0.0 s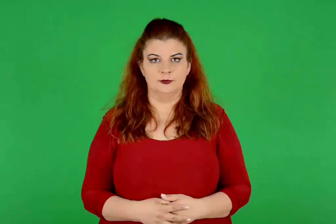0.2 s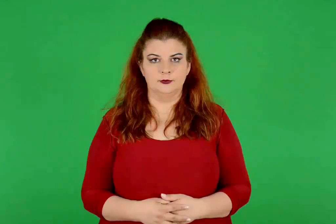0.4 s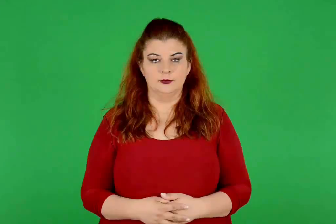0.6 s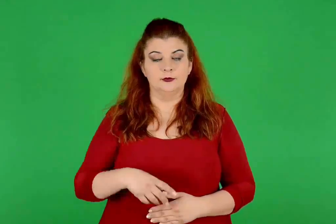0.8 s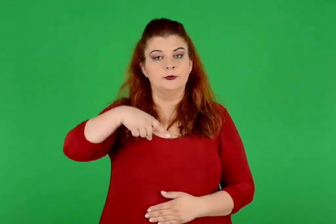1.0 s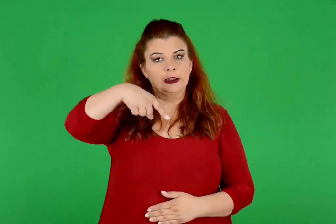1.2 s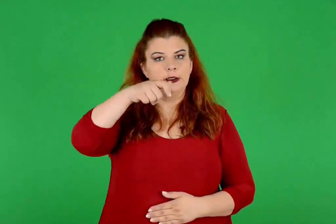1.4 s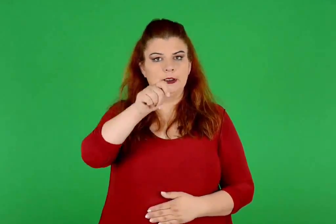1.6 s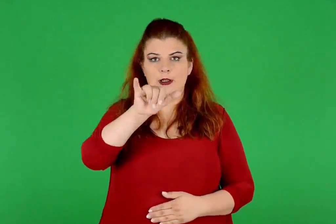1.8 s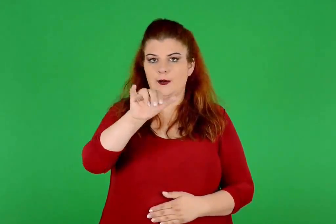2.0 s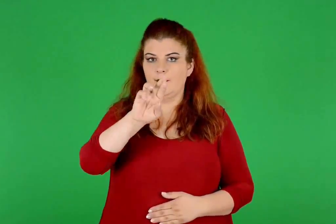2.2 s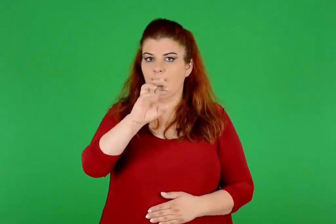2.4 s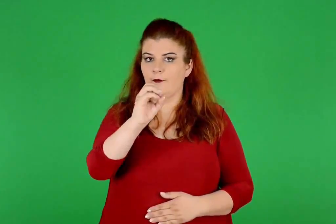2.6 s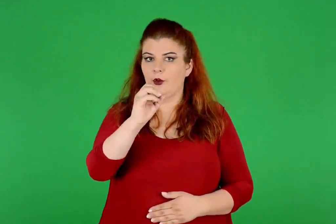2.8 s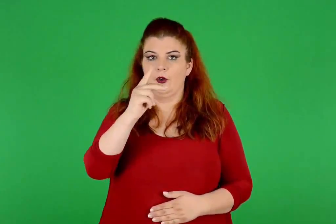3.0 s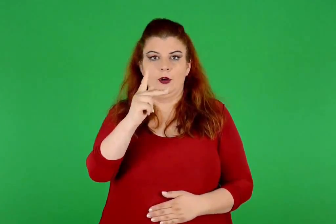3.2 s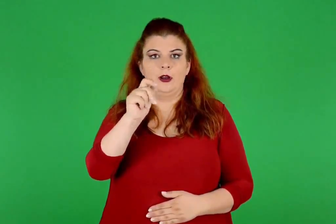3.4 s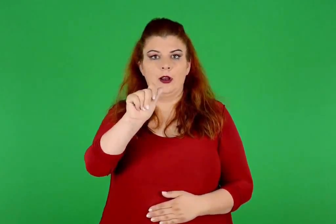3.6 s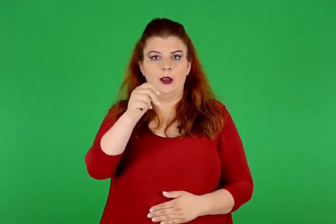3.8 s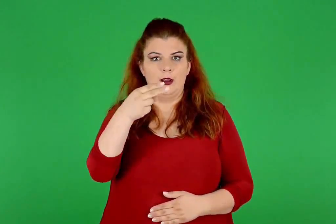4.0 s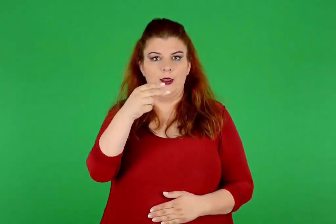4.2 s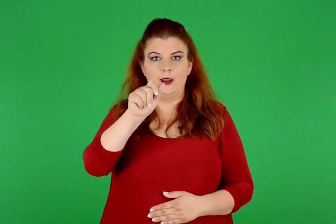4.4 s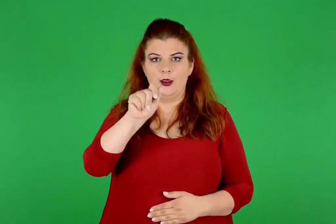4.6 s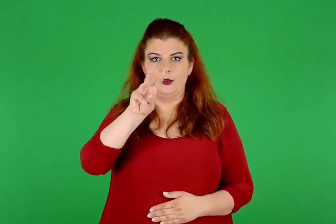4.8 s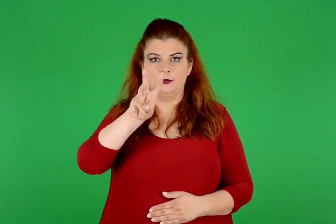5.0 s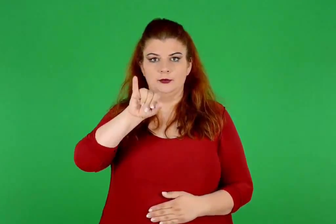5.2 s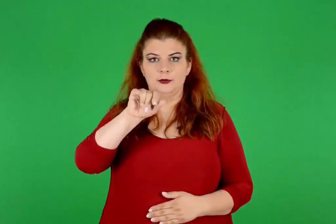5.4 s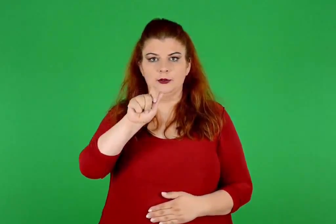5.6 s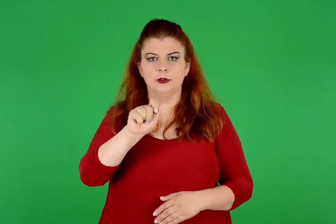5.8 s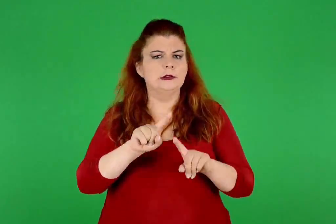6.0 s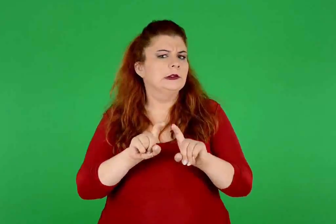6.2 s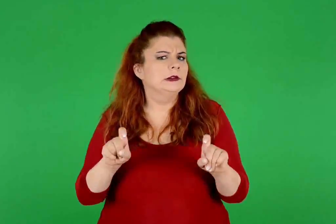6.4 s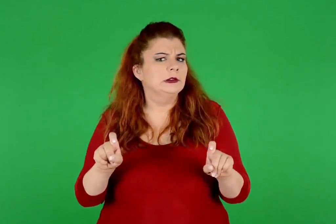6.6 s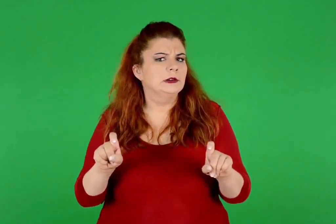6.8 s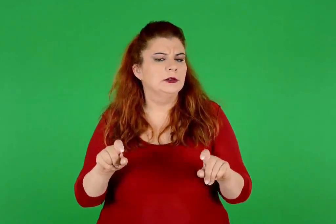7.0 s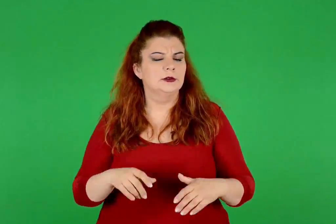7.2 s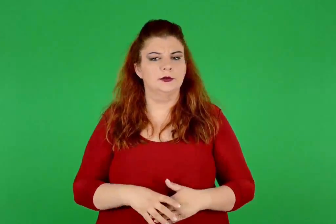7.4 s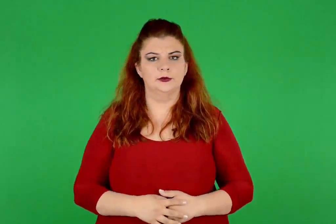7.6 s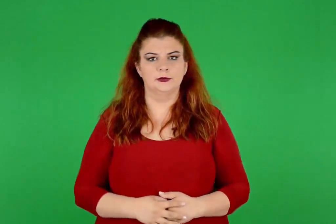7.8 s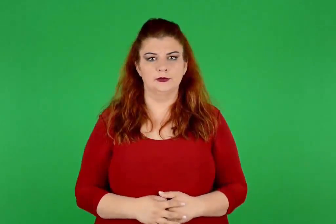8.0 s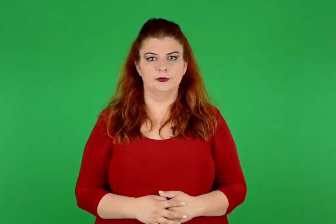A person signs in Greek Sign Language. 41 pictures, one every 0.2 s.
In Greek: τι ήταν τα ταυροκαθάψια ;
